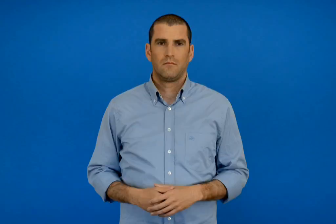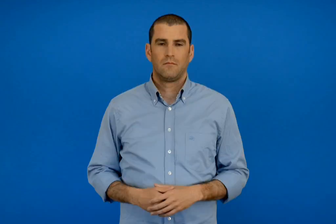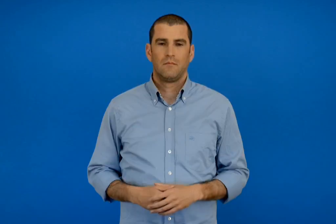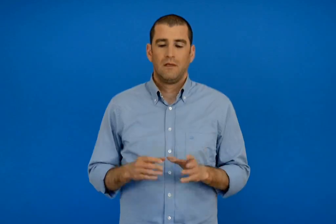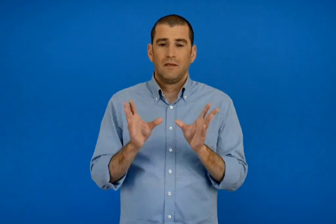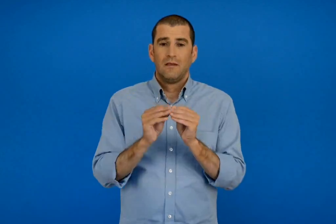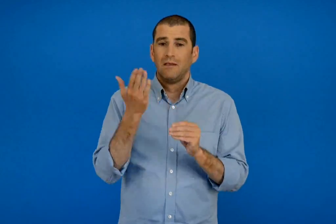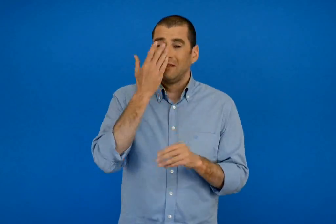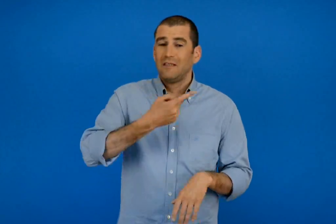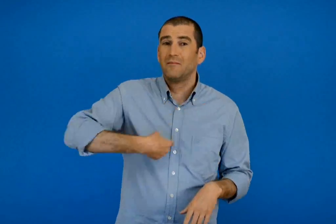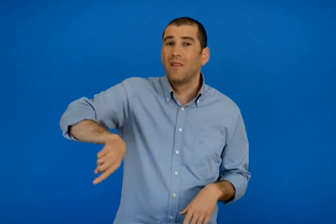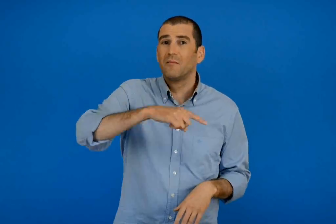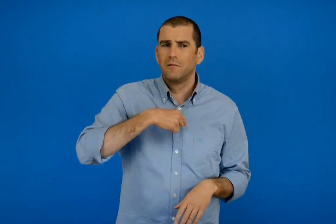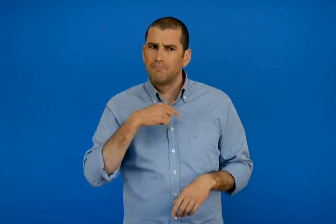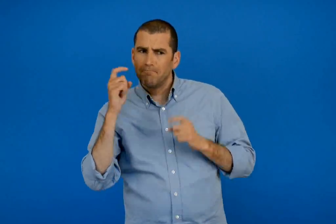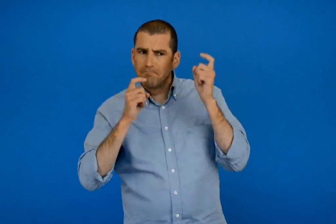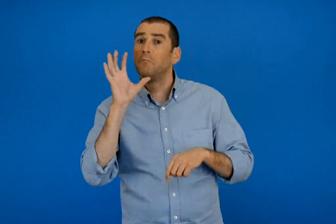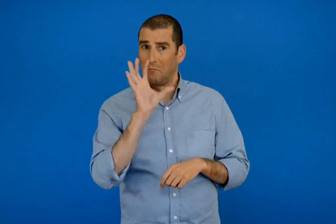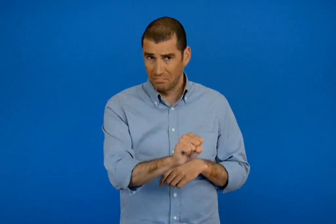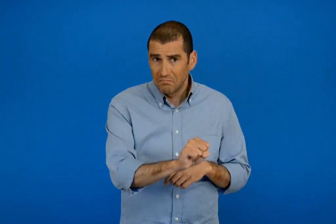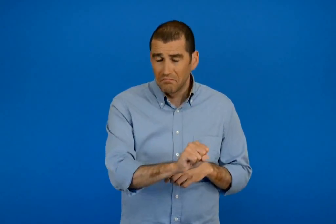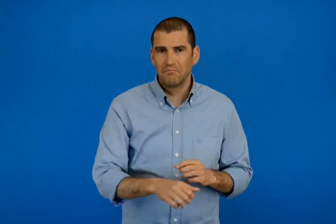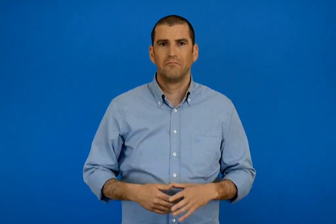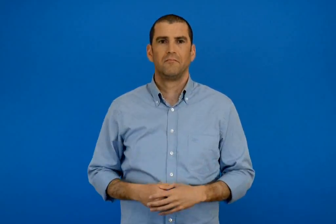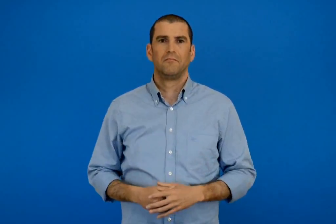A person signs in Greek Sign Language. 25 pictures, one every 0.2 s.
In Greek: θα το μαντέψουν οι συμμαθητές μας ;
